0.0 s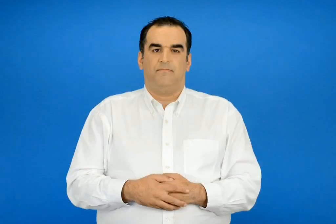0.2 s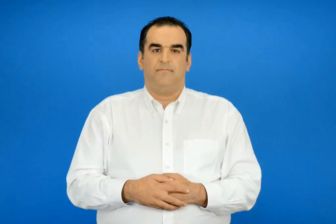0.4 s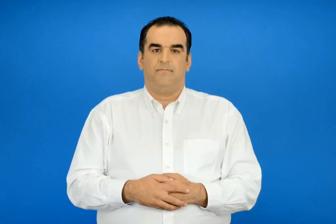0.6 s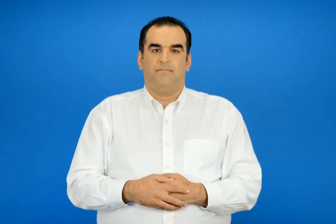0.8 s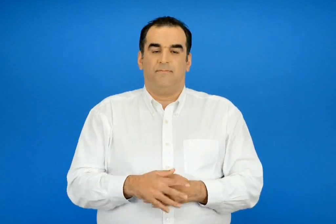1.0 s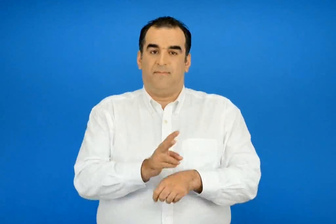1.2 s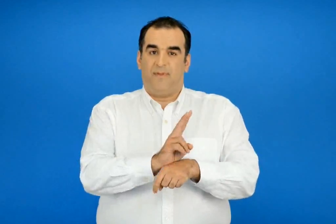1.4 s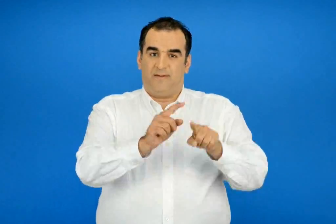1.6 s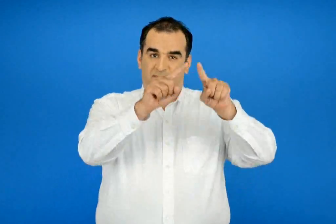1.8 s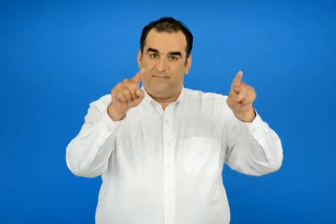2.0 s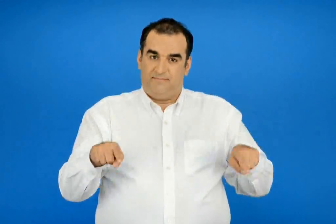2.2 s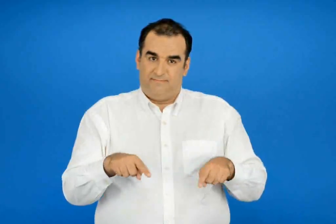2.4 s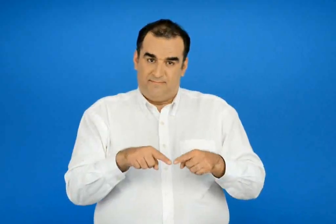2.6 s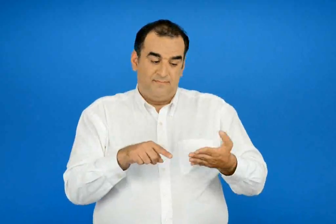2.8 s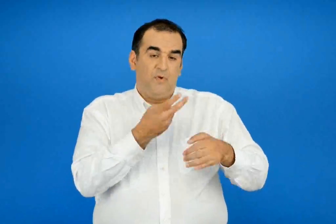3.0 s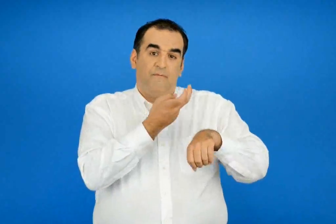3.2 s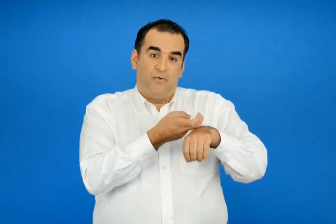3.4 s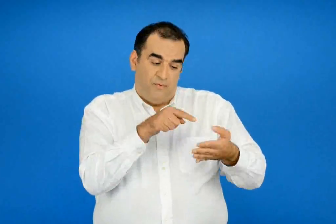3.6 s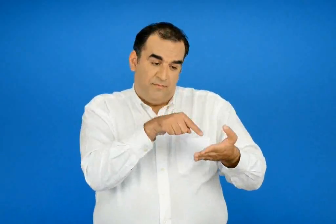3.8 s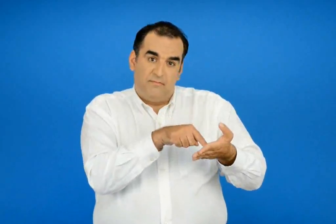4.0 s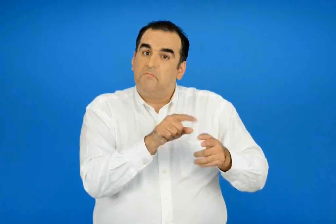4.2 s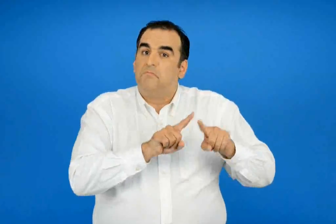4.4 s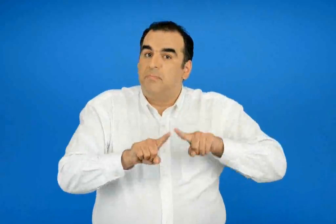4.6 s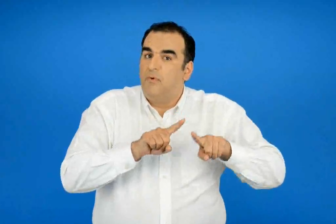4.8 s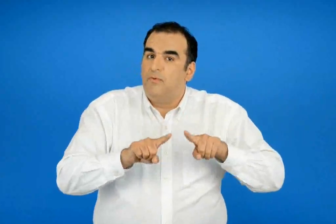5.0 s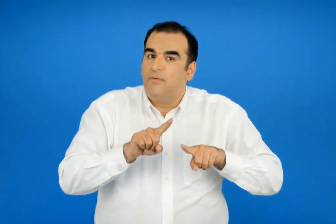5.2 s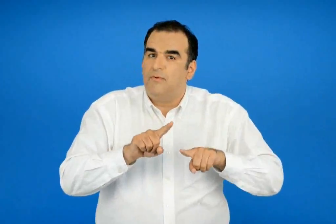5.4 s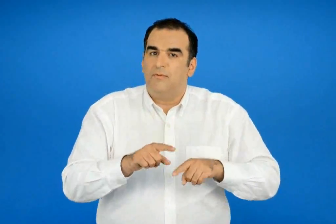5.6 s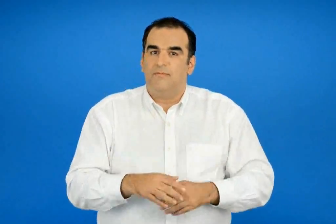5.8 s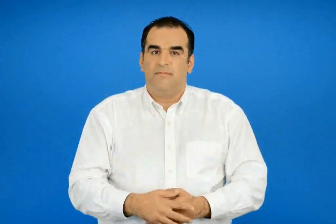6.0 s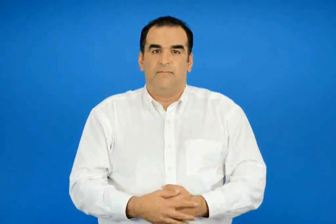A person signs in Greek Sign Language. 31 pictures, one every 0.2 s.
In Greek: ποιό βουνό είναι στο χάρτη ;
